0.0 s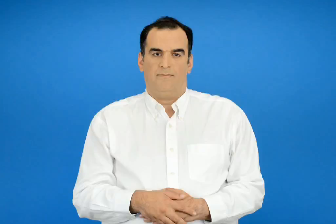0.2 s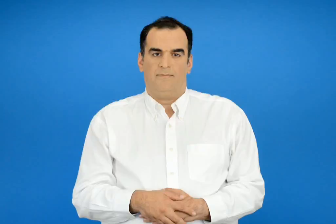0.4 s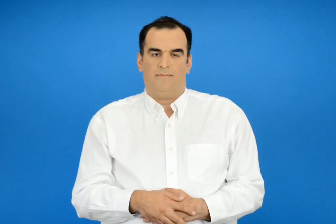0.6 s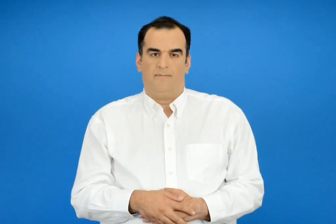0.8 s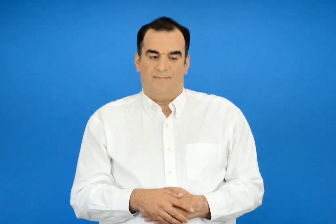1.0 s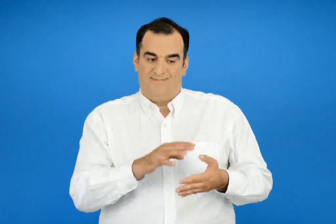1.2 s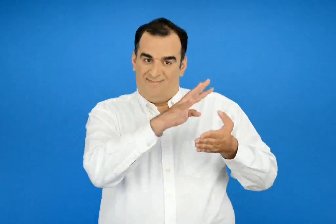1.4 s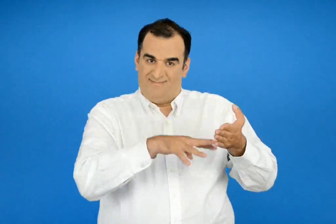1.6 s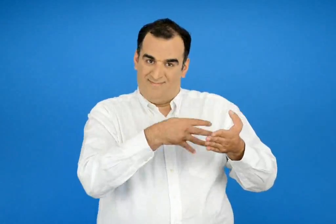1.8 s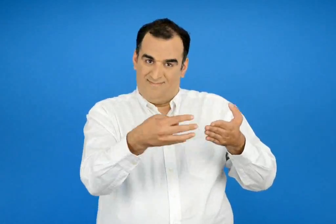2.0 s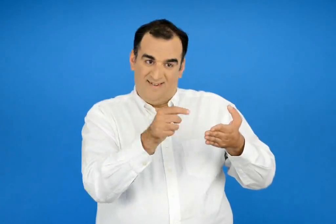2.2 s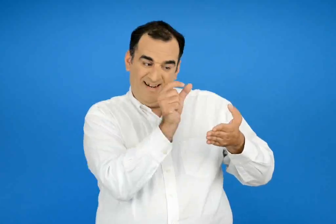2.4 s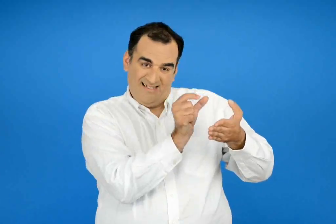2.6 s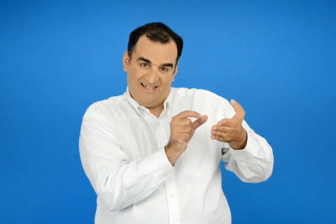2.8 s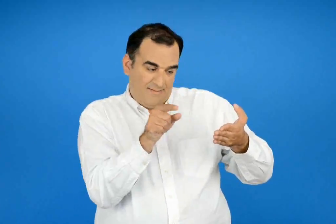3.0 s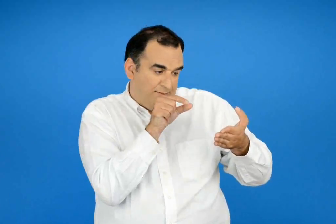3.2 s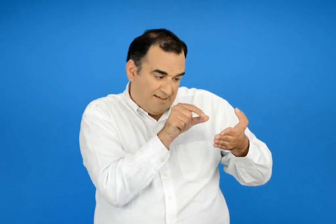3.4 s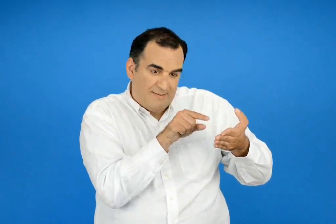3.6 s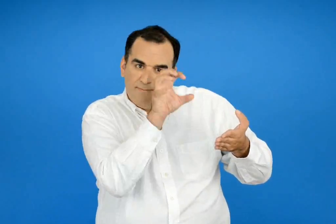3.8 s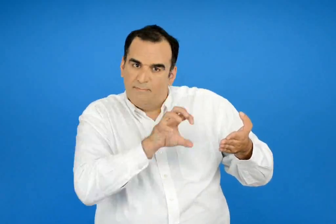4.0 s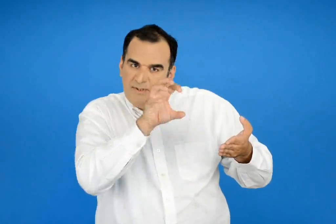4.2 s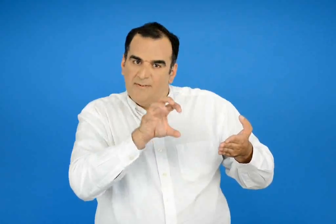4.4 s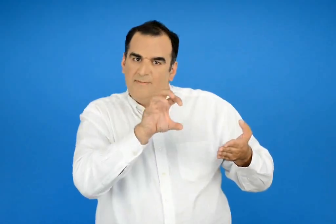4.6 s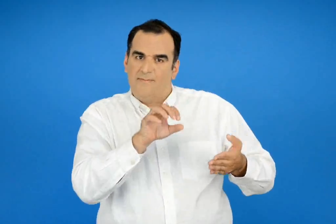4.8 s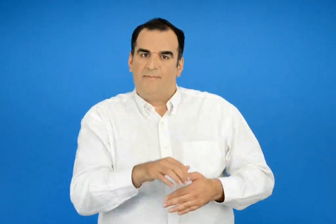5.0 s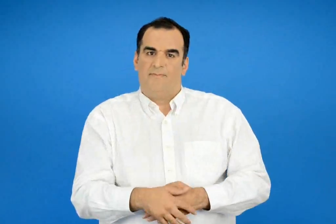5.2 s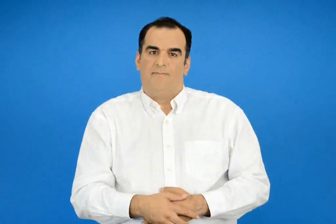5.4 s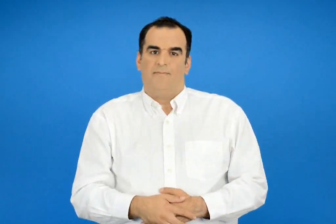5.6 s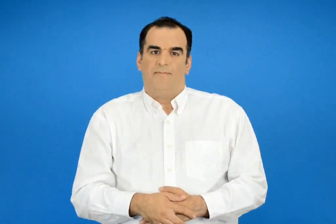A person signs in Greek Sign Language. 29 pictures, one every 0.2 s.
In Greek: ψάξε τη λέξη
